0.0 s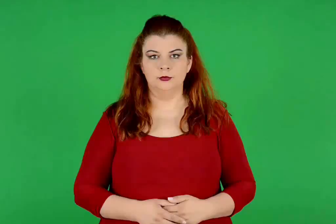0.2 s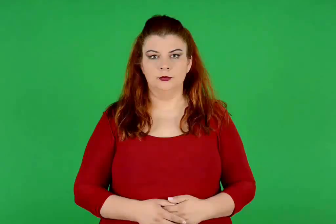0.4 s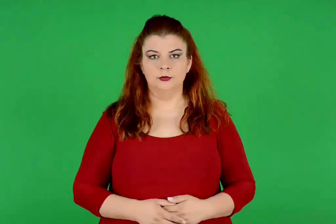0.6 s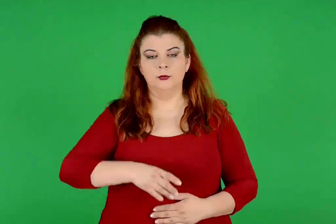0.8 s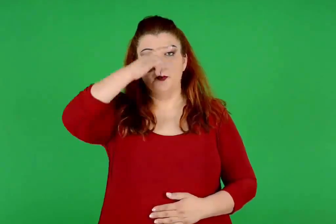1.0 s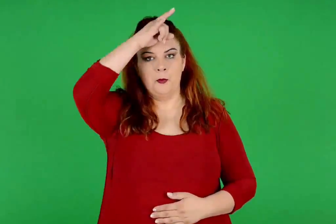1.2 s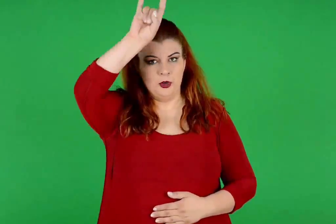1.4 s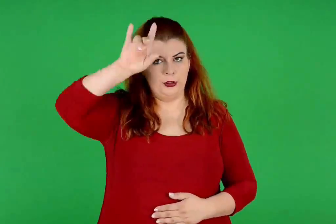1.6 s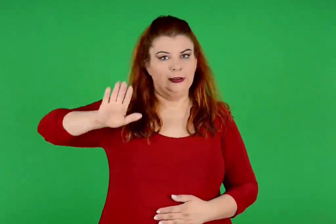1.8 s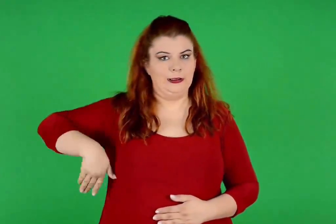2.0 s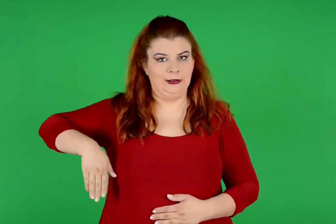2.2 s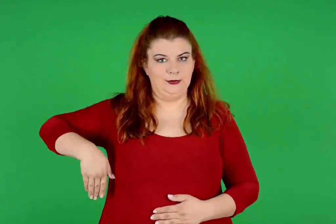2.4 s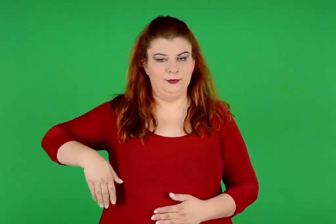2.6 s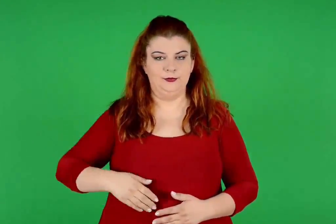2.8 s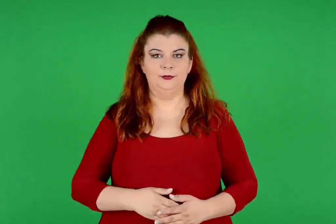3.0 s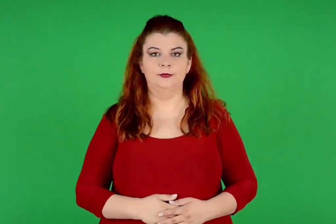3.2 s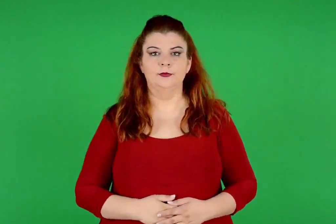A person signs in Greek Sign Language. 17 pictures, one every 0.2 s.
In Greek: η μινωική κρήτη
